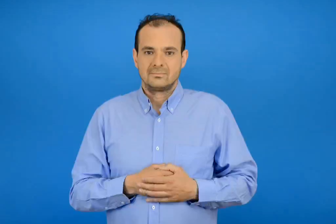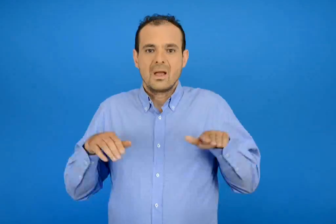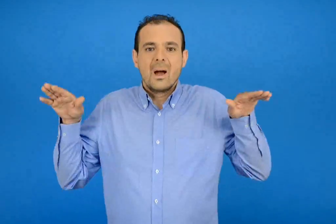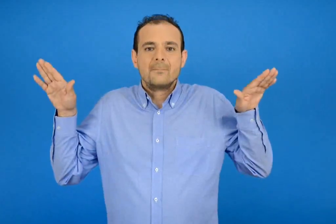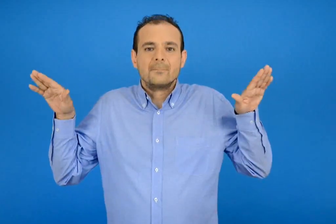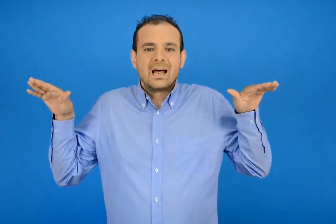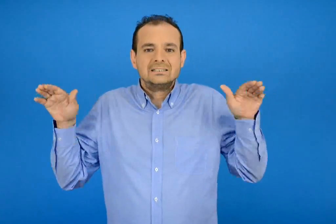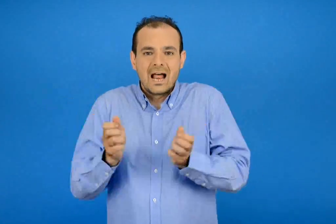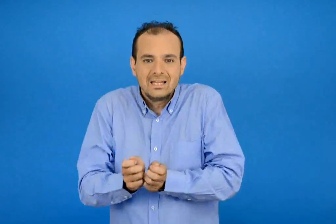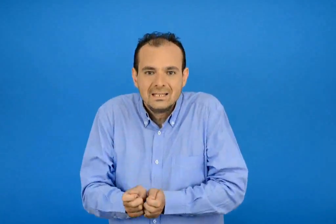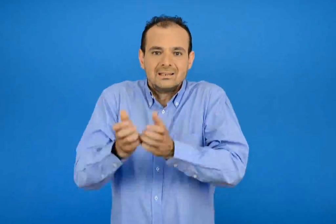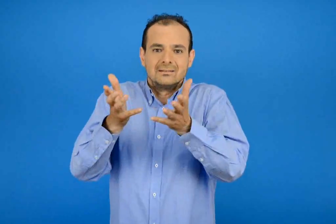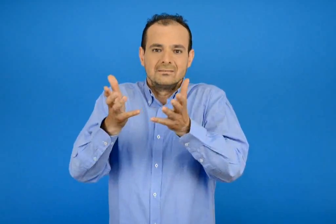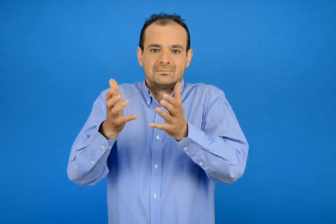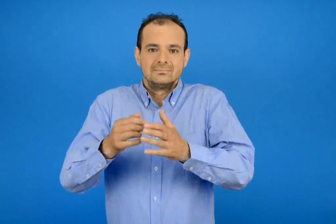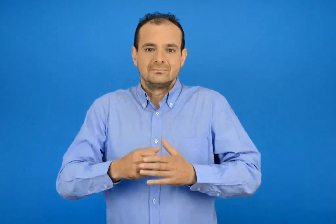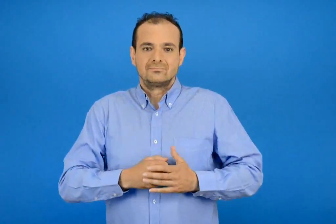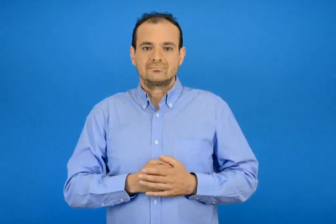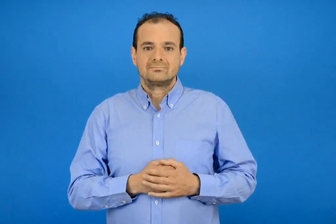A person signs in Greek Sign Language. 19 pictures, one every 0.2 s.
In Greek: περιστέρι
